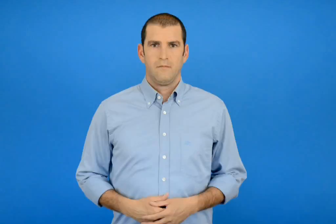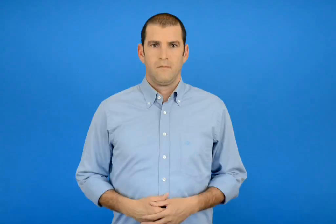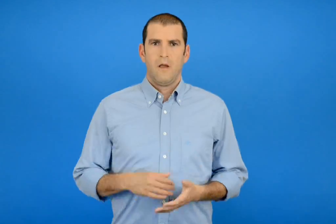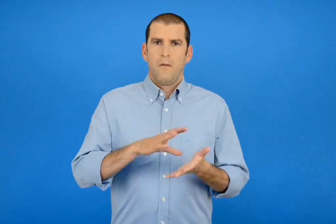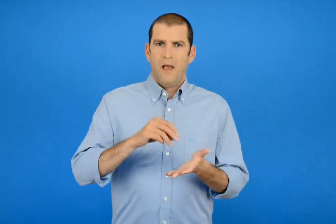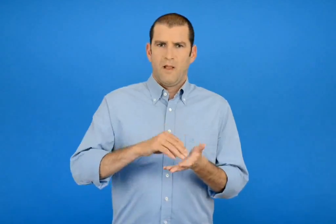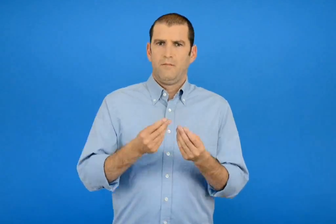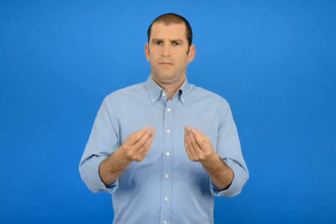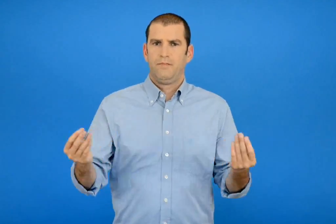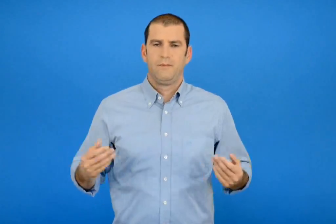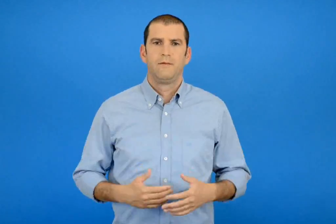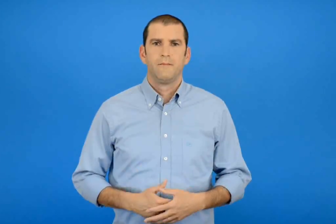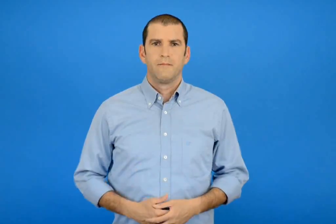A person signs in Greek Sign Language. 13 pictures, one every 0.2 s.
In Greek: παραδείγματα
